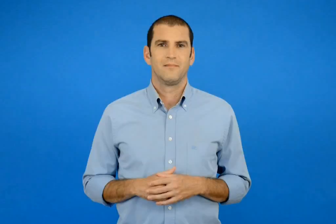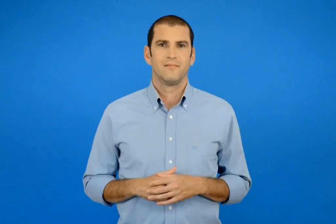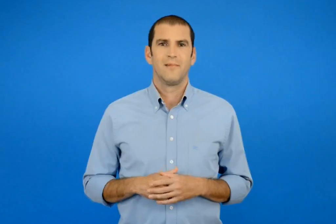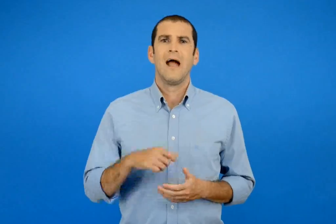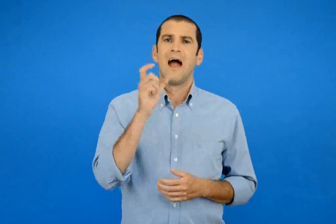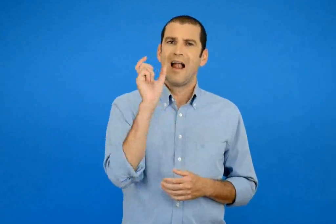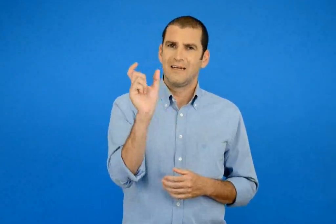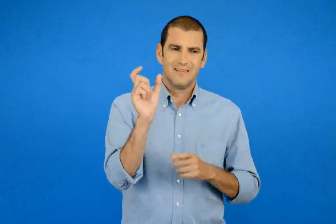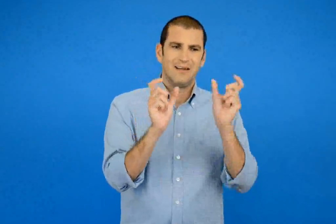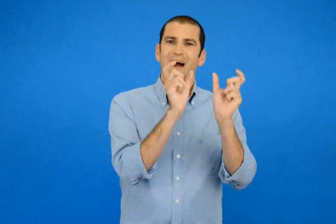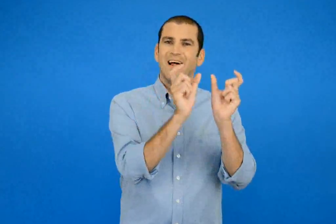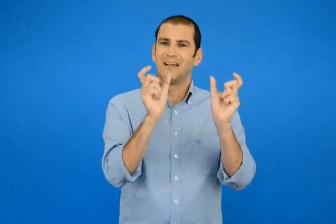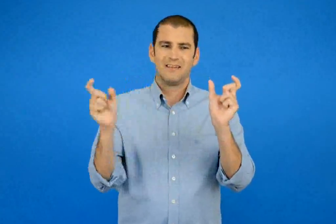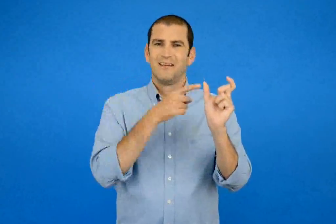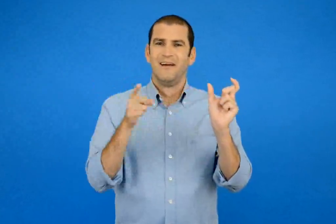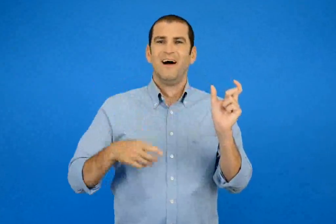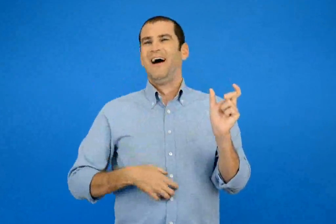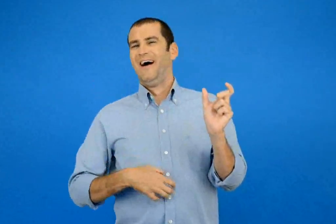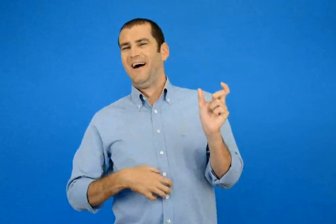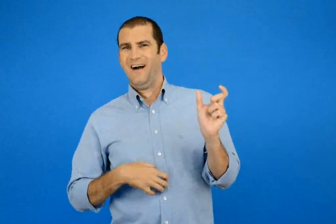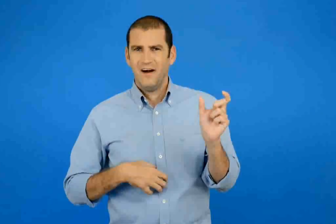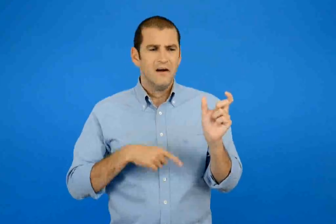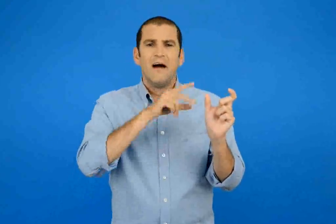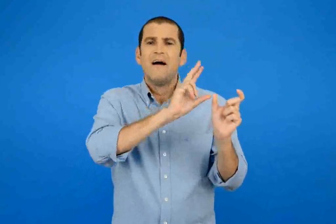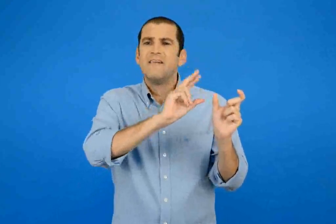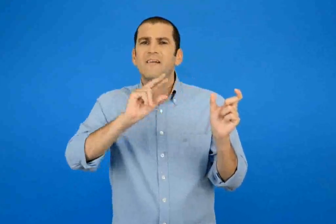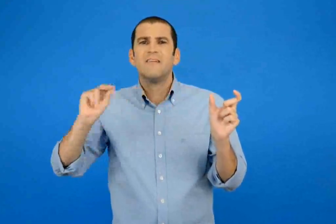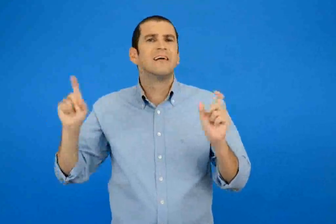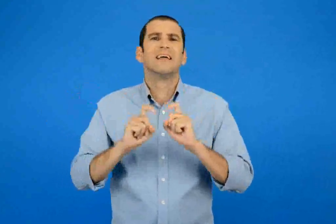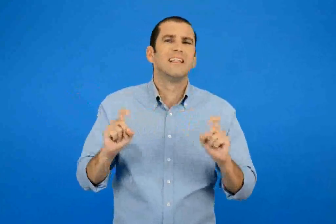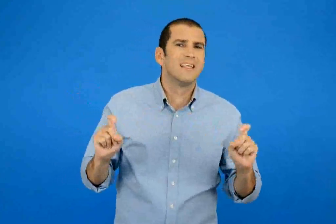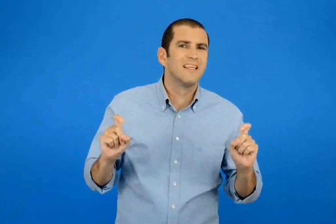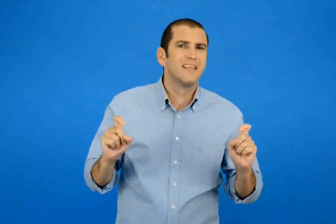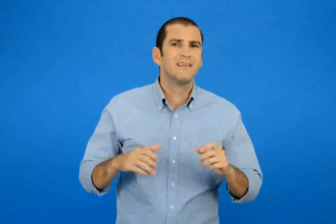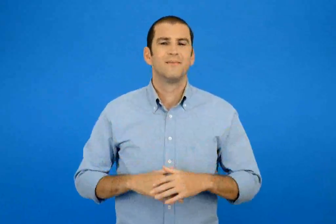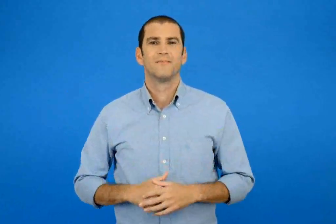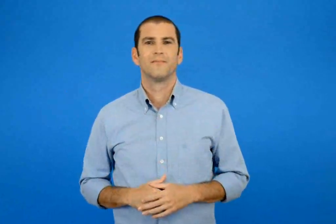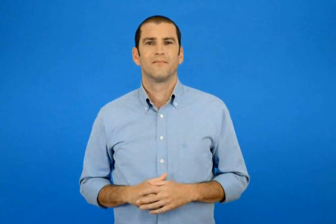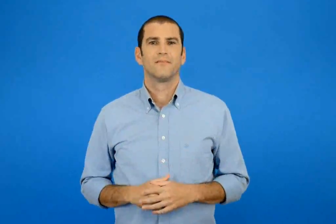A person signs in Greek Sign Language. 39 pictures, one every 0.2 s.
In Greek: τι είναι ίδιο στις αστείες λέξεις ;
